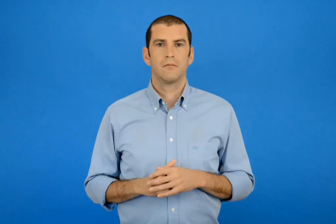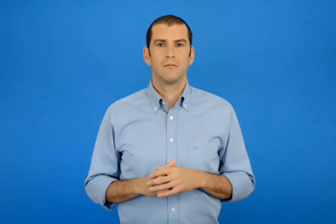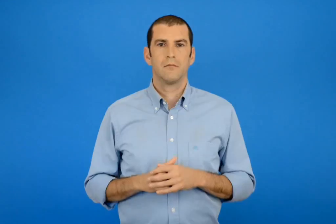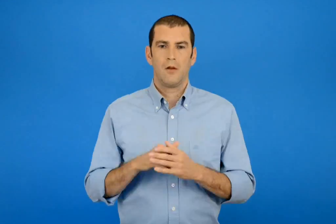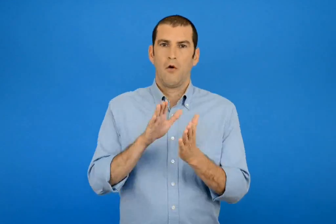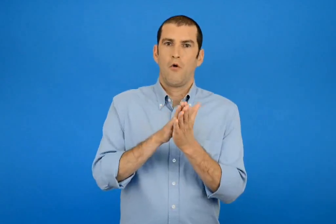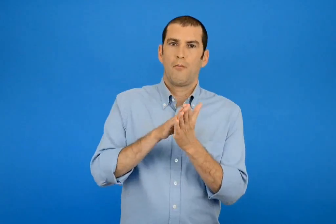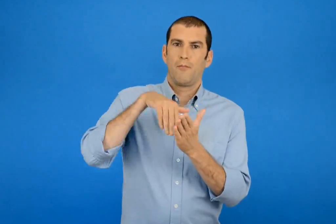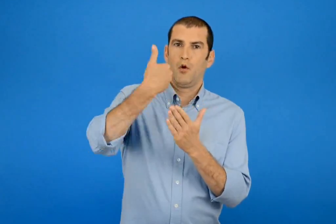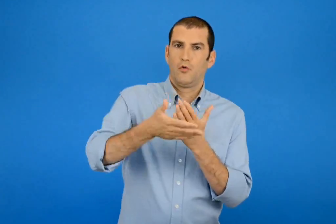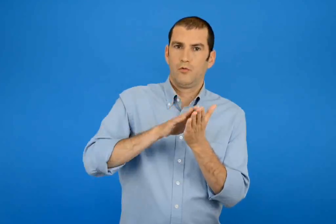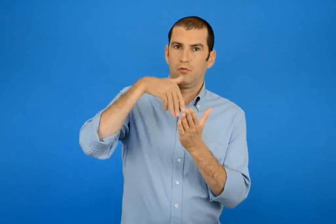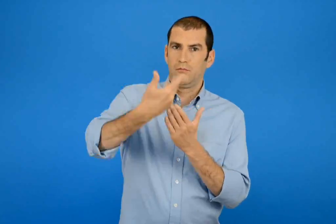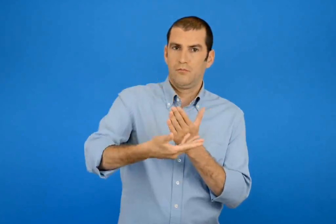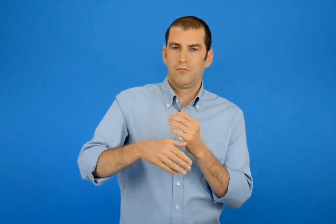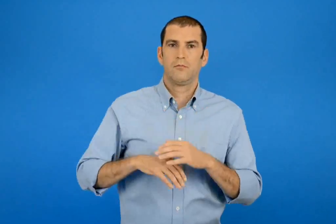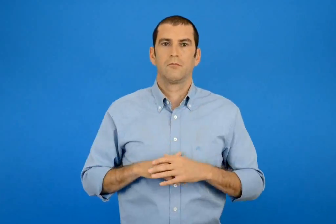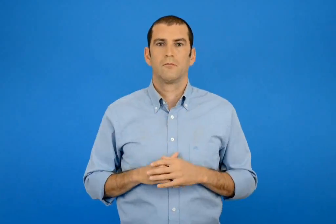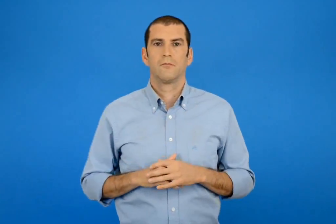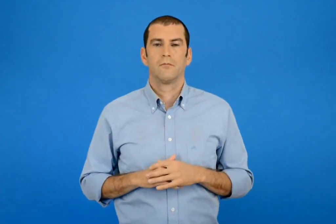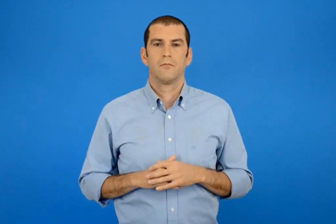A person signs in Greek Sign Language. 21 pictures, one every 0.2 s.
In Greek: μπλοκ
